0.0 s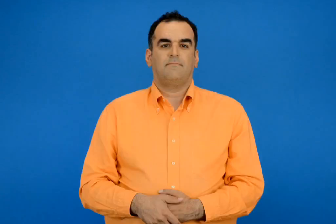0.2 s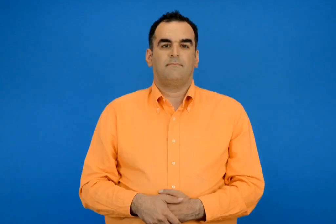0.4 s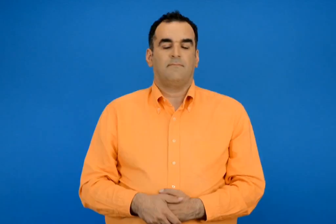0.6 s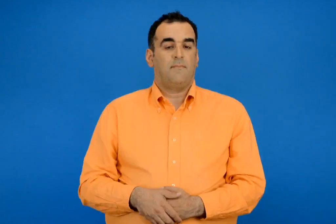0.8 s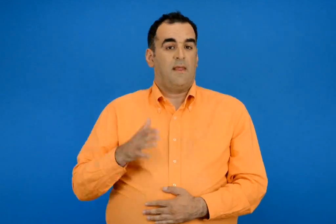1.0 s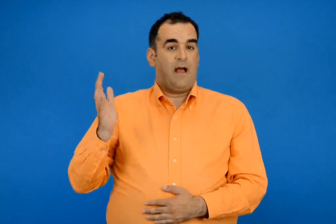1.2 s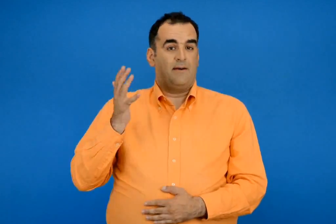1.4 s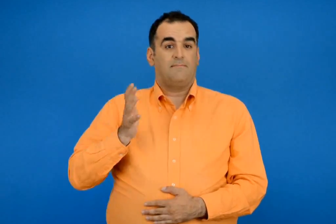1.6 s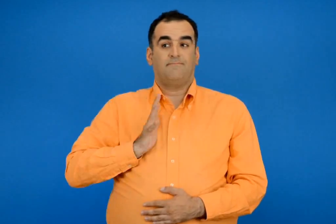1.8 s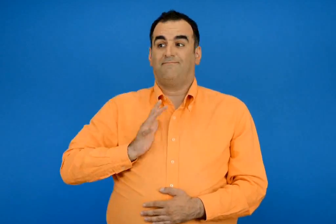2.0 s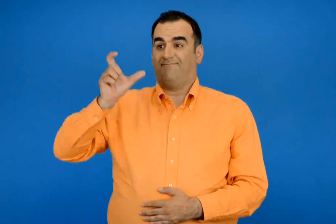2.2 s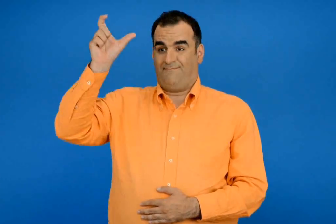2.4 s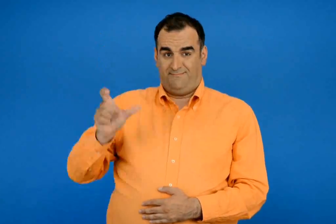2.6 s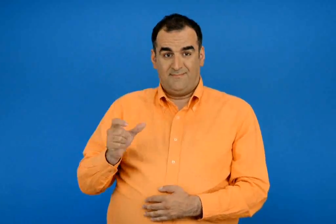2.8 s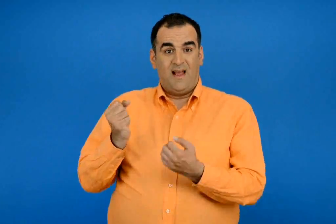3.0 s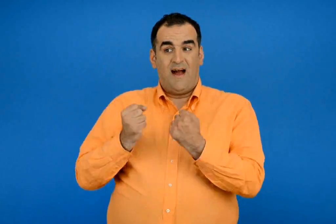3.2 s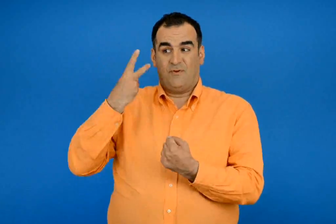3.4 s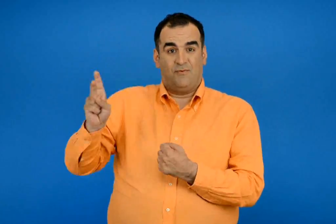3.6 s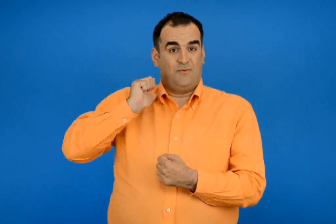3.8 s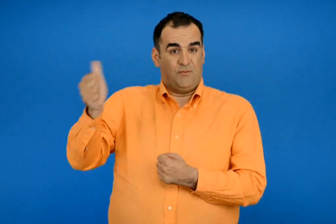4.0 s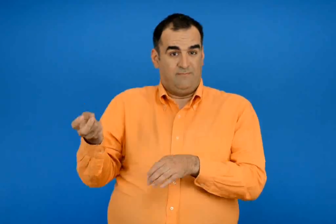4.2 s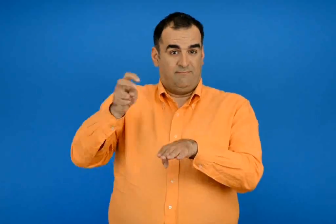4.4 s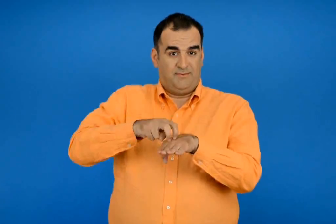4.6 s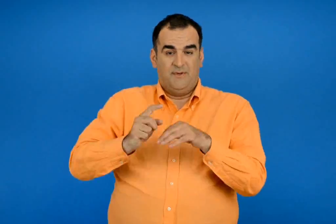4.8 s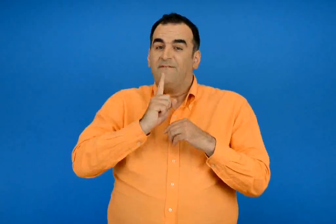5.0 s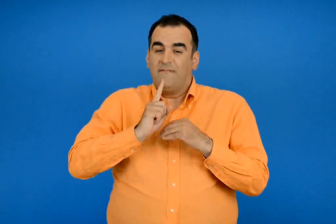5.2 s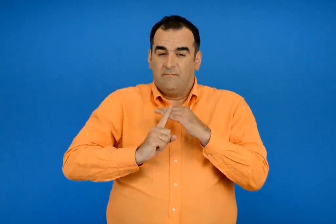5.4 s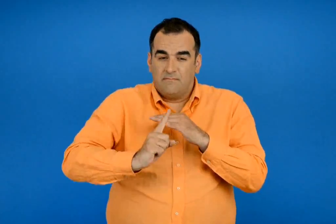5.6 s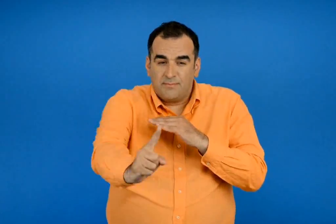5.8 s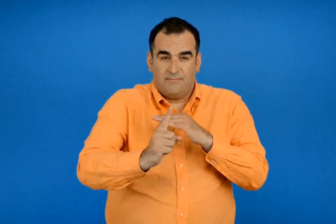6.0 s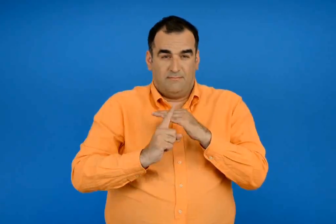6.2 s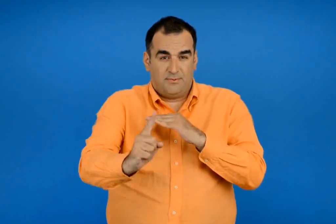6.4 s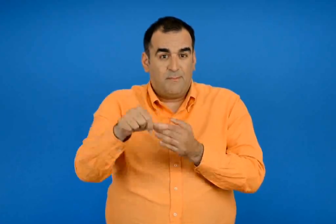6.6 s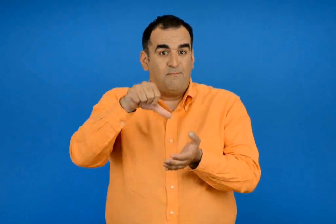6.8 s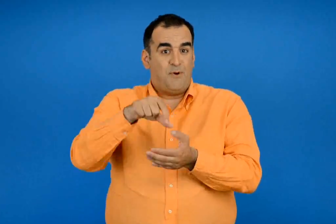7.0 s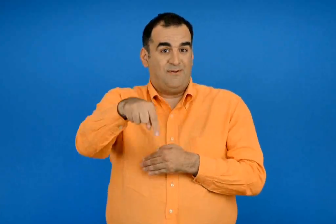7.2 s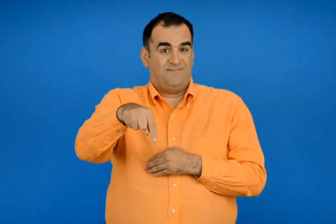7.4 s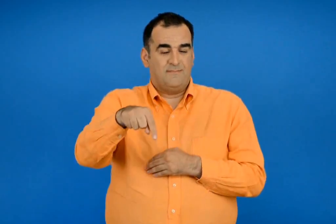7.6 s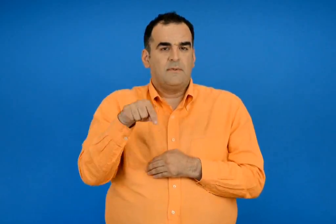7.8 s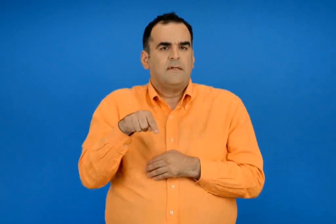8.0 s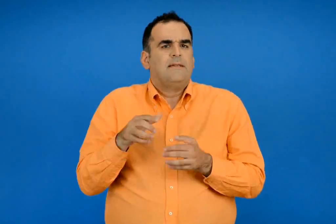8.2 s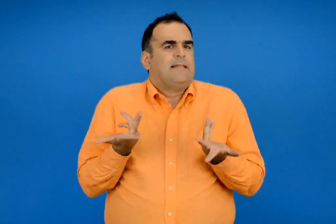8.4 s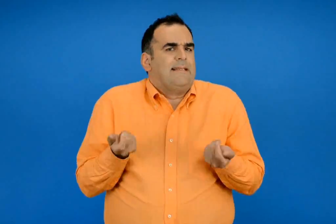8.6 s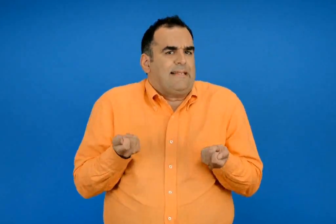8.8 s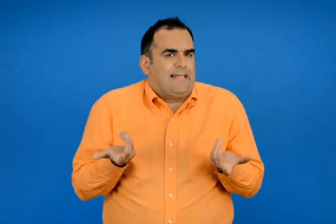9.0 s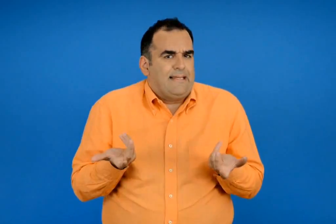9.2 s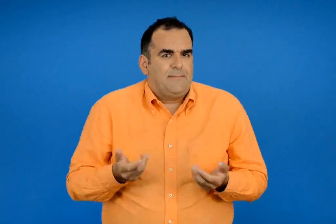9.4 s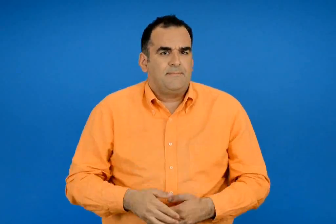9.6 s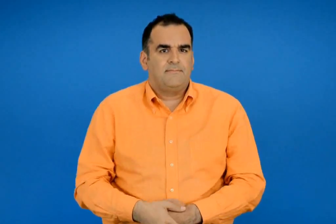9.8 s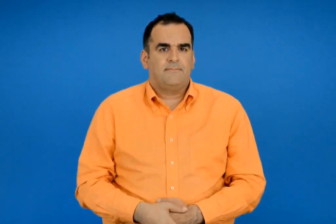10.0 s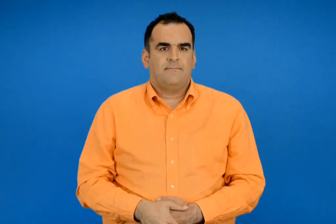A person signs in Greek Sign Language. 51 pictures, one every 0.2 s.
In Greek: τι θα γινόταν αν κάθε επιβάτης χρησιμοποιούσε το αυτοκίνητο του για να κάνει την ίδια διαδρομή στην πόλη ;
